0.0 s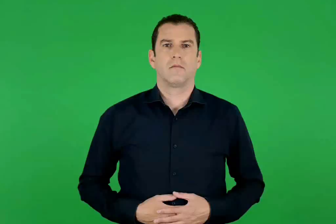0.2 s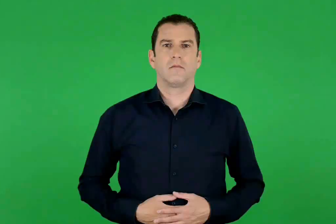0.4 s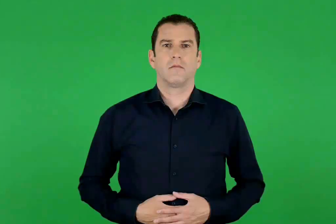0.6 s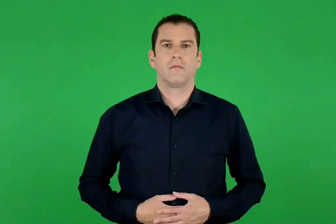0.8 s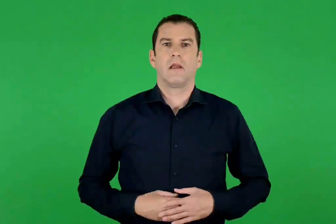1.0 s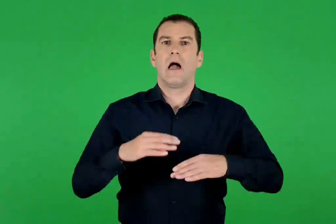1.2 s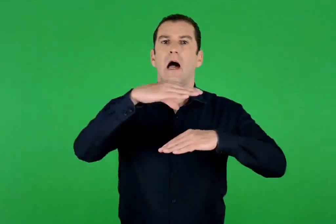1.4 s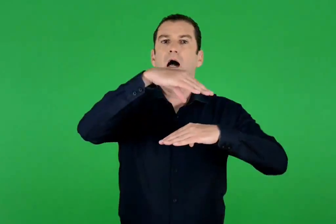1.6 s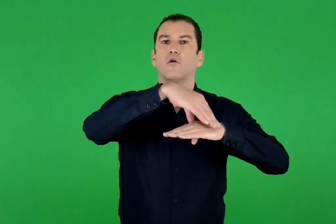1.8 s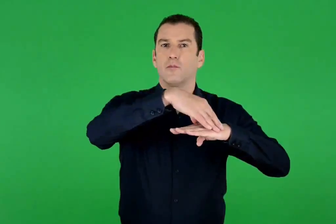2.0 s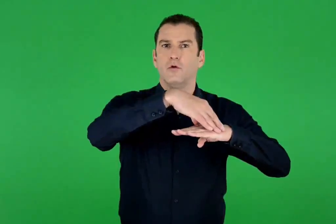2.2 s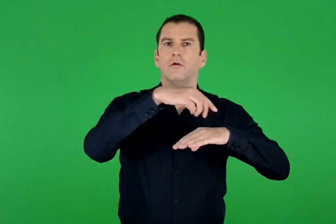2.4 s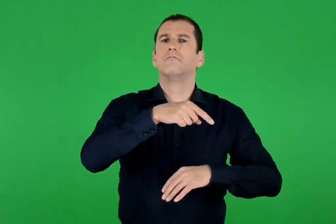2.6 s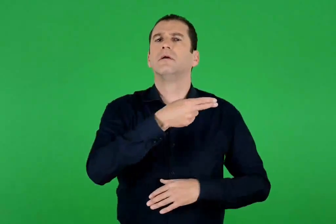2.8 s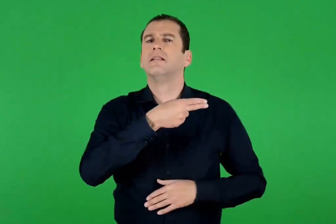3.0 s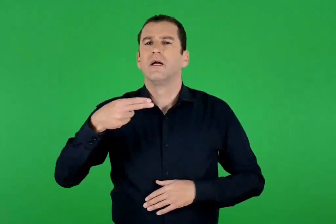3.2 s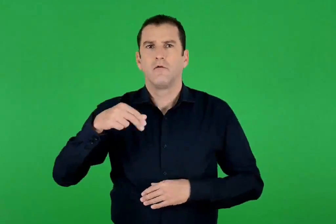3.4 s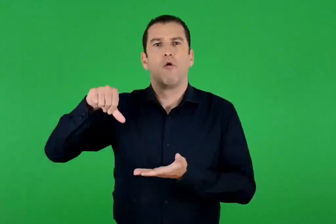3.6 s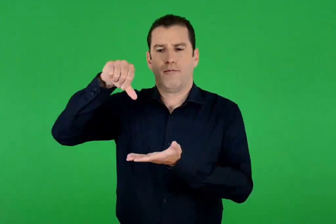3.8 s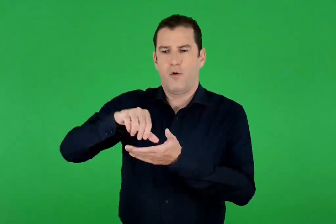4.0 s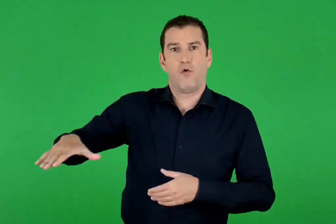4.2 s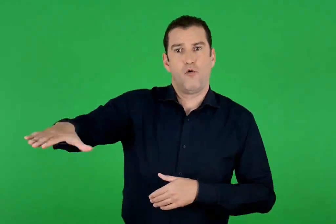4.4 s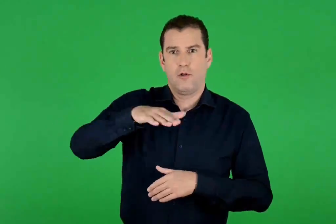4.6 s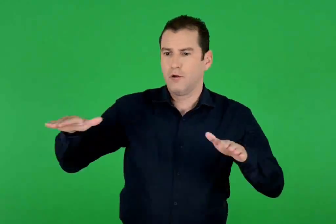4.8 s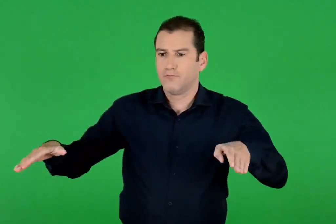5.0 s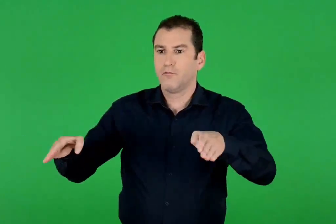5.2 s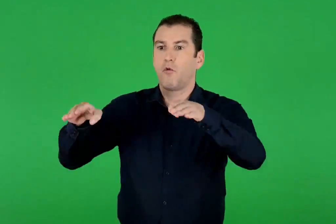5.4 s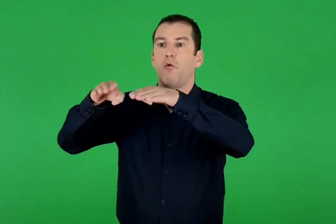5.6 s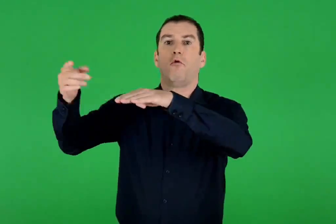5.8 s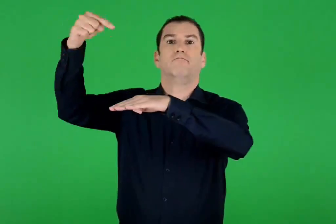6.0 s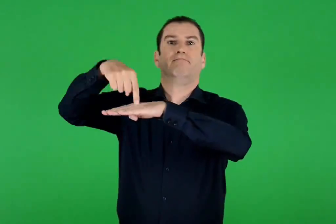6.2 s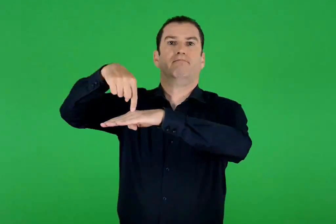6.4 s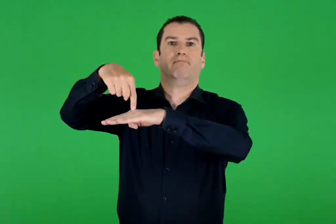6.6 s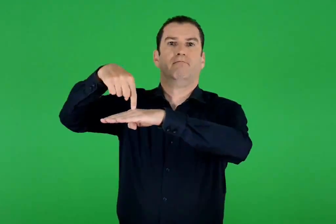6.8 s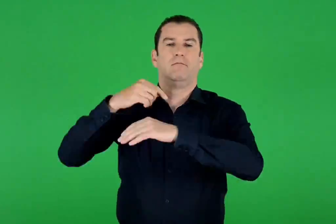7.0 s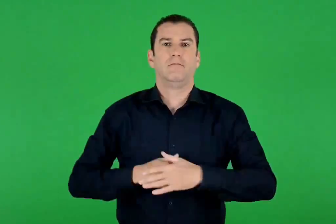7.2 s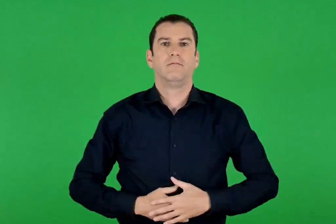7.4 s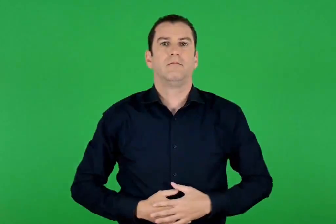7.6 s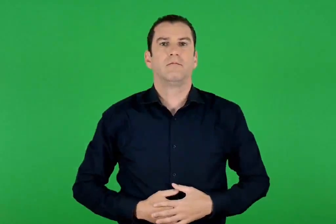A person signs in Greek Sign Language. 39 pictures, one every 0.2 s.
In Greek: ακρόπολη το ψηλότερο σημείο της πόλης
